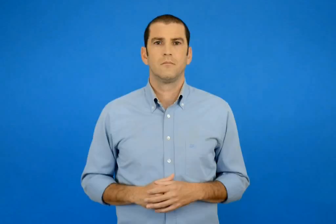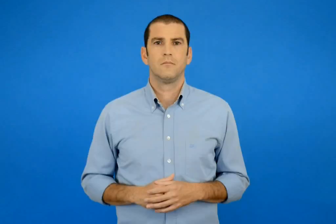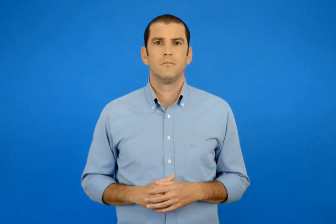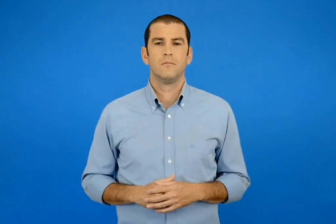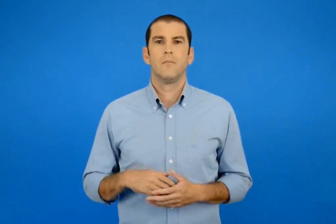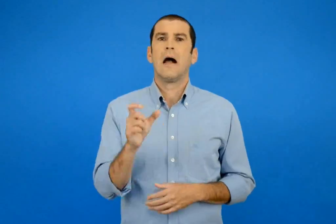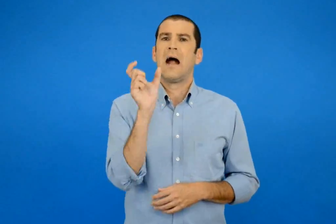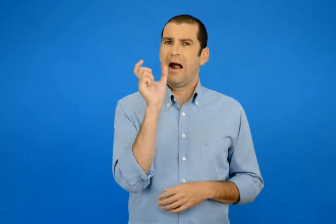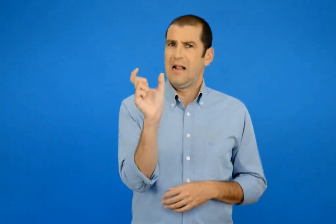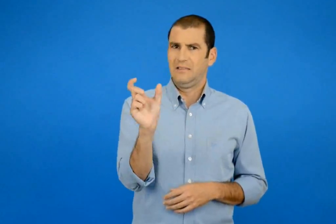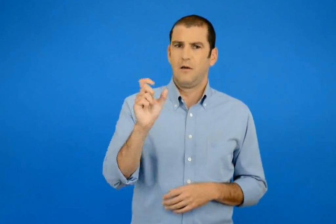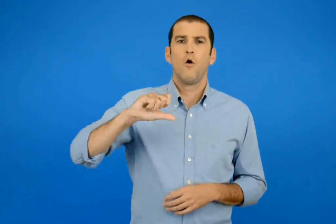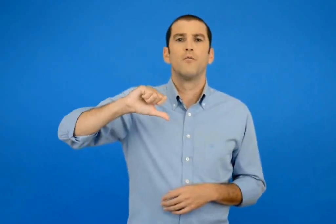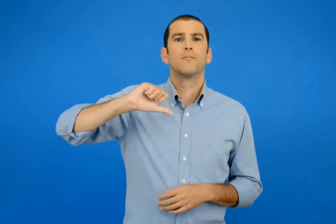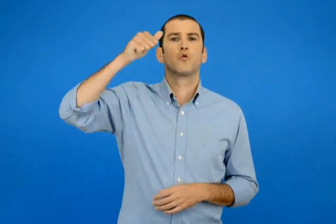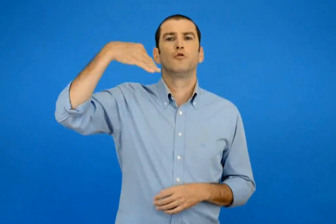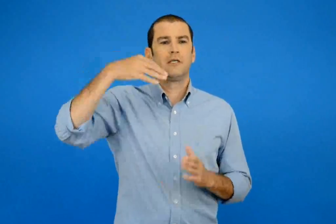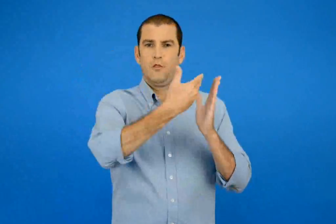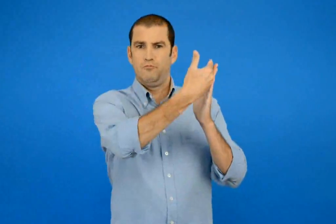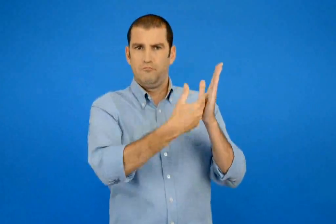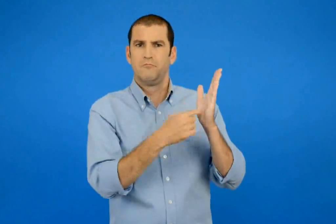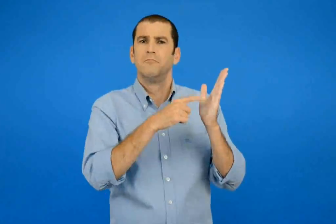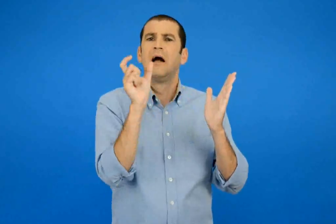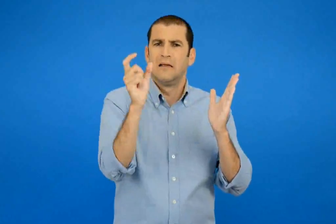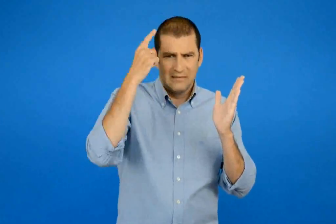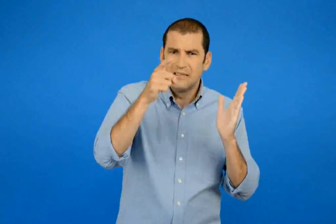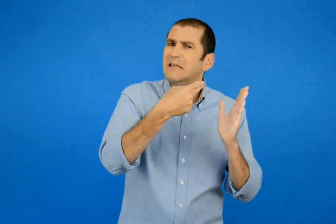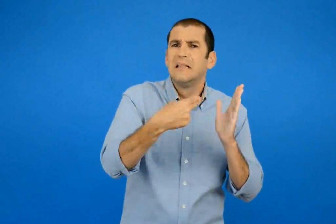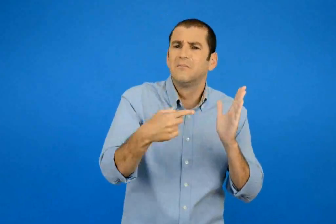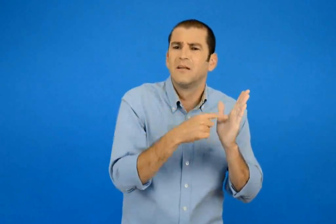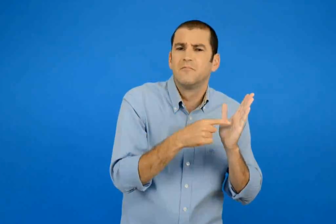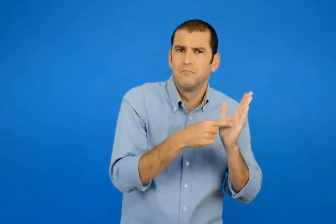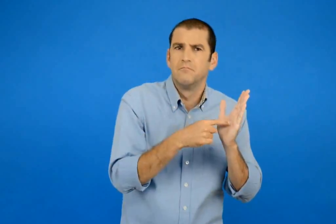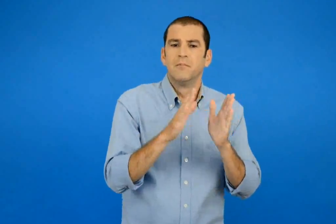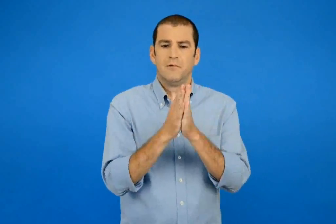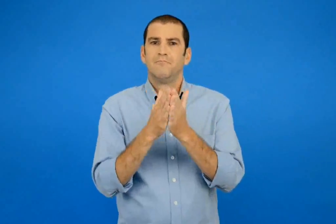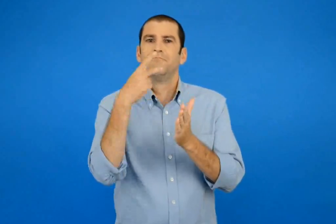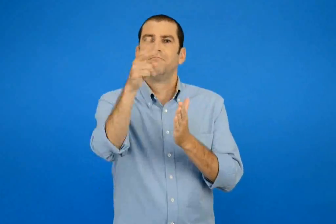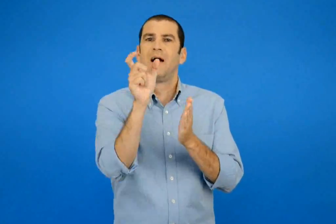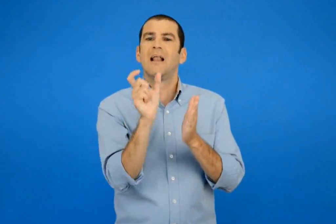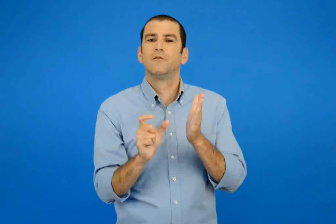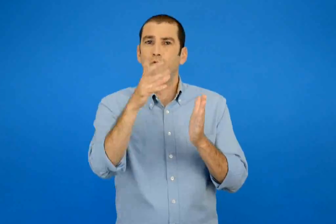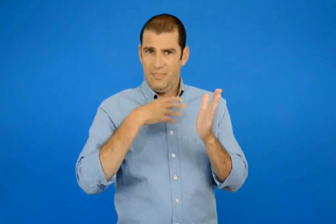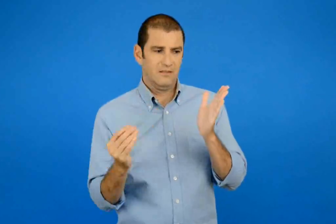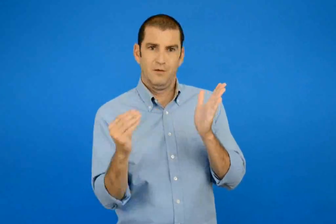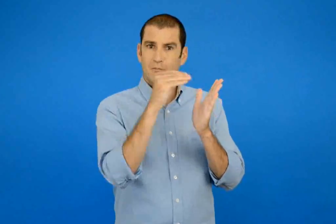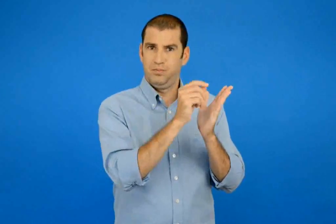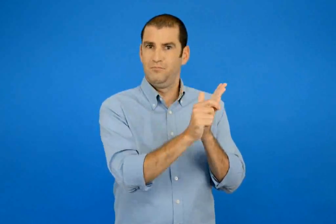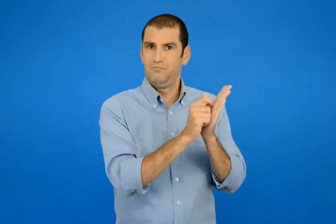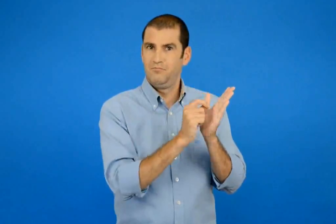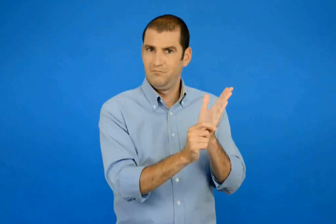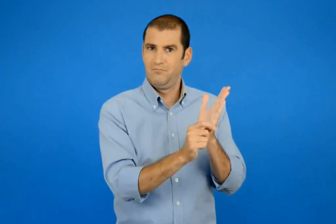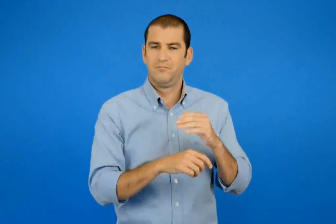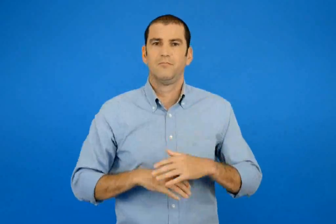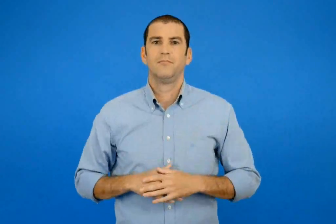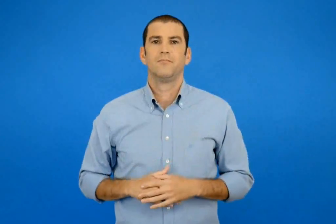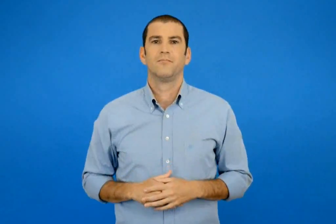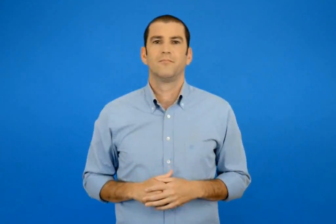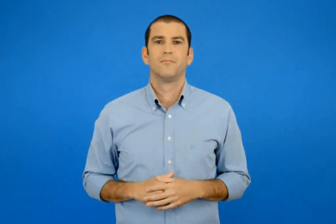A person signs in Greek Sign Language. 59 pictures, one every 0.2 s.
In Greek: ξέρεις τι σημαίνει η λέξη πρωτοσέλιδο ; θέλεις να την προσθέσεις στο λεξικό σου ;
